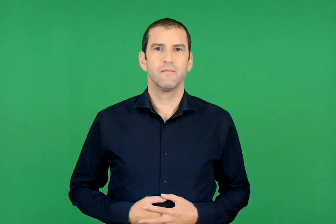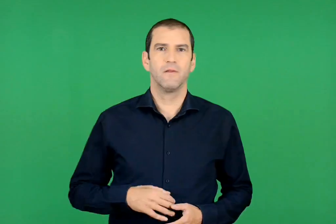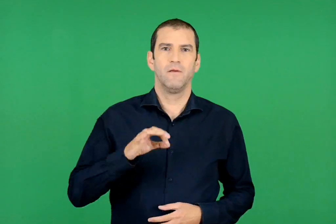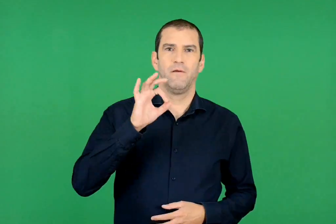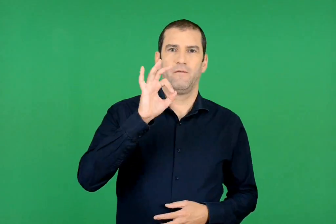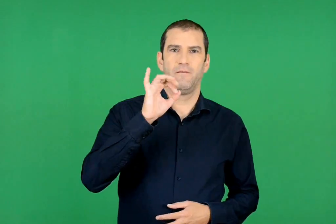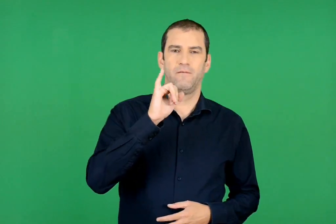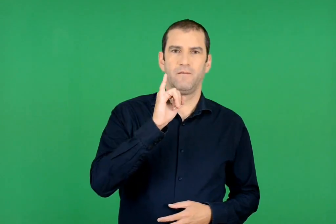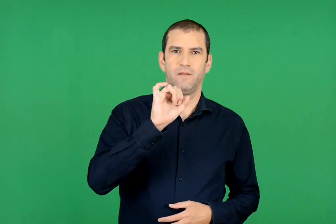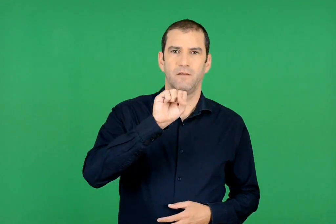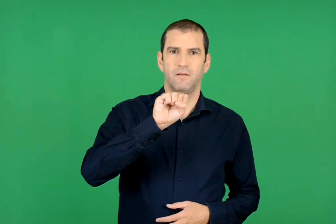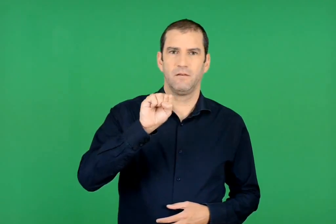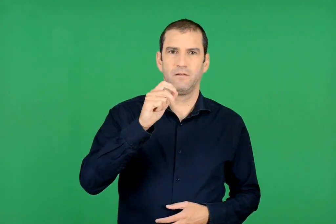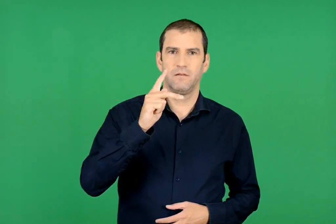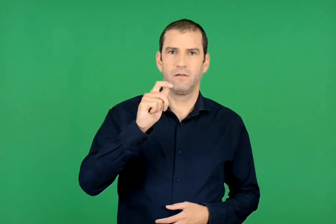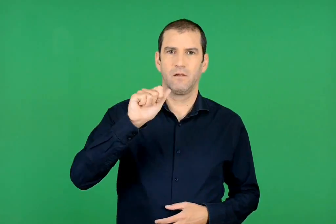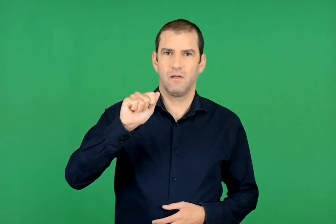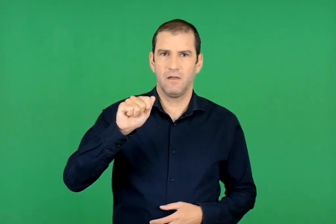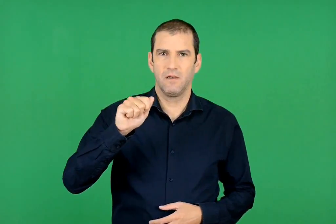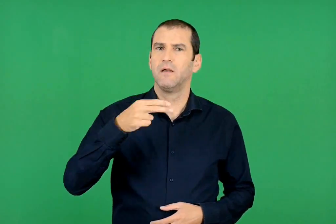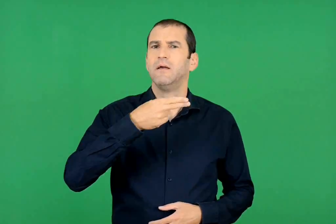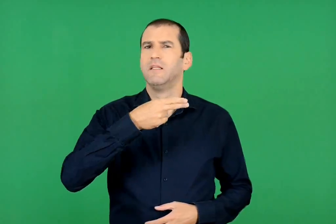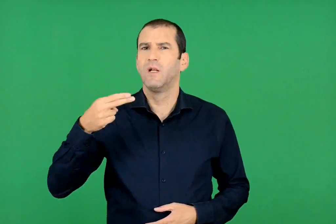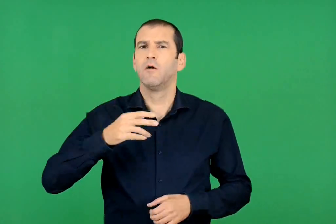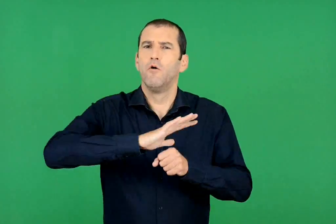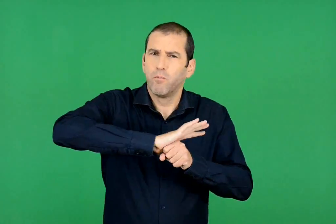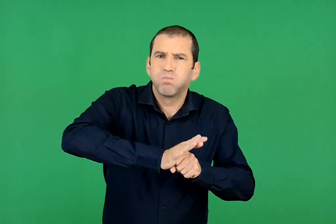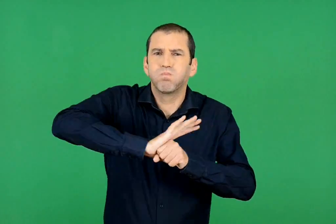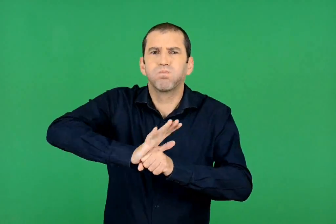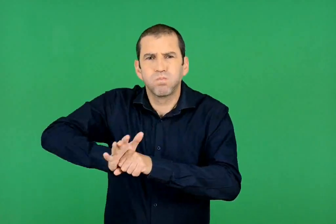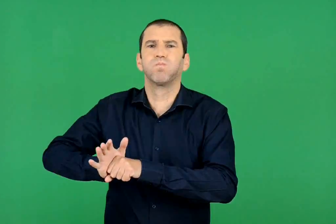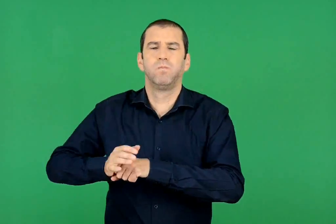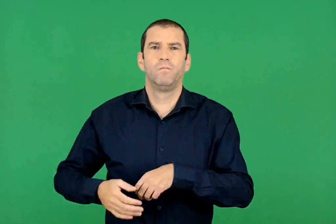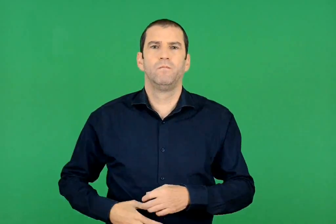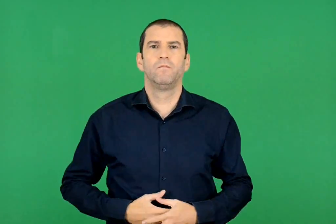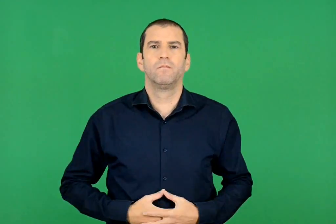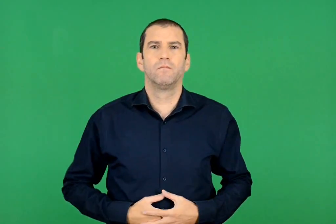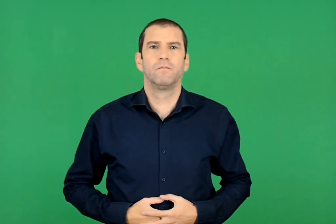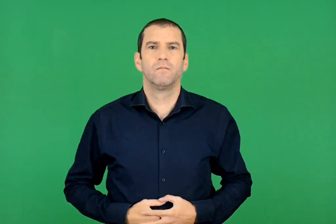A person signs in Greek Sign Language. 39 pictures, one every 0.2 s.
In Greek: φίσκα γεμάτες
